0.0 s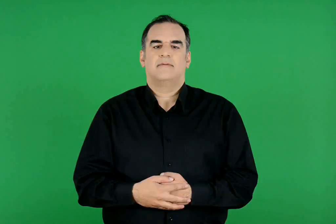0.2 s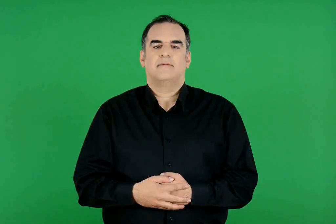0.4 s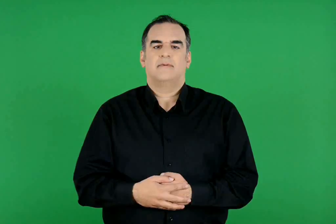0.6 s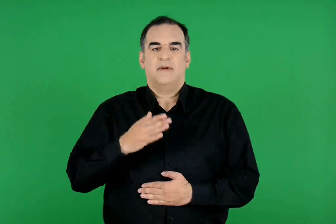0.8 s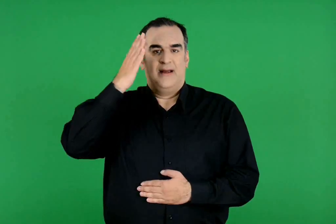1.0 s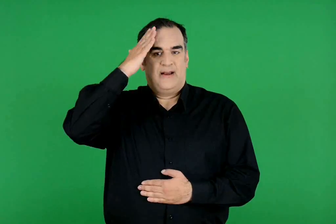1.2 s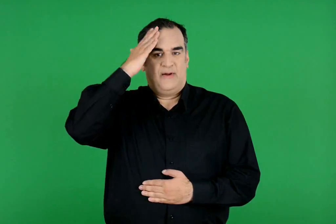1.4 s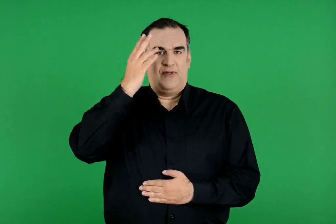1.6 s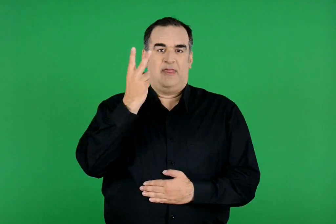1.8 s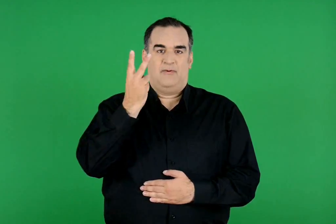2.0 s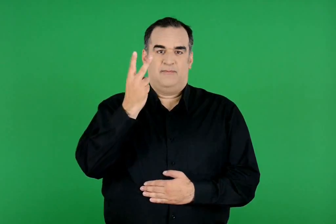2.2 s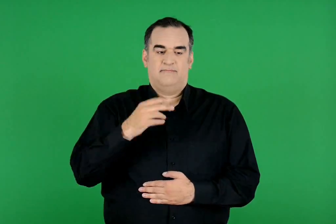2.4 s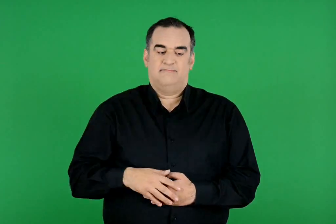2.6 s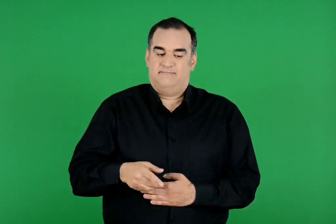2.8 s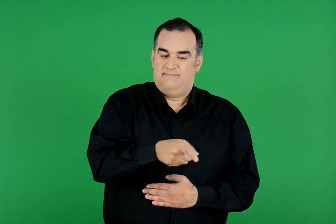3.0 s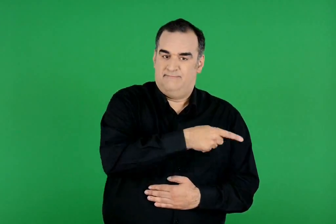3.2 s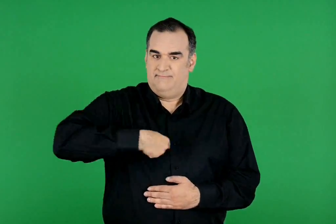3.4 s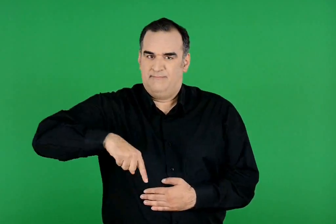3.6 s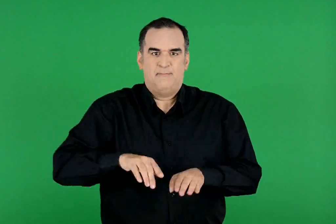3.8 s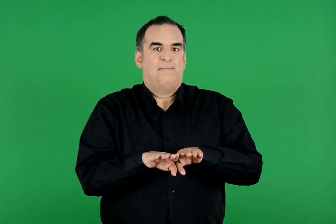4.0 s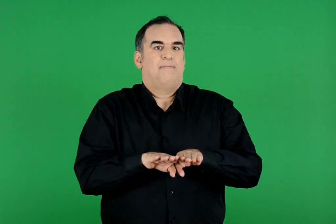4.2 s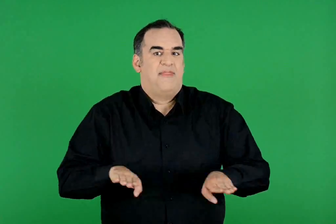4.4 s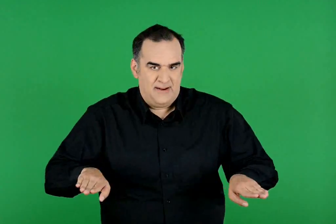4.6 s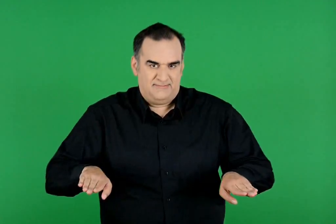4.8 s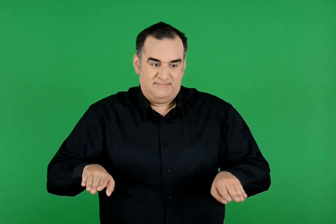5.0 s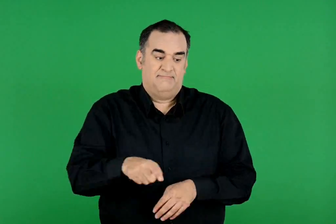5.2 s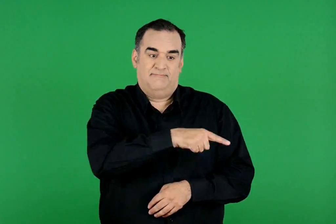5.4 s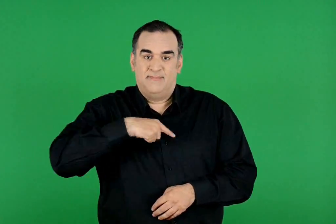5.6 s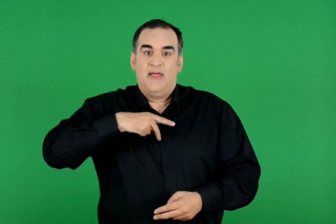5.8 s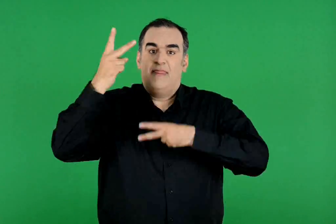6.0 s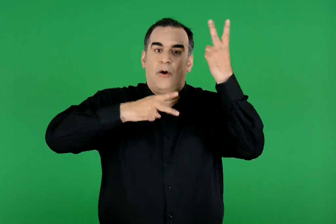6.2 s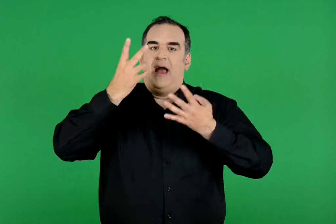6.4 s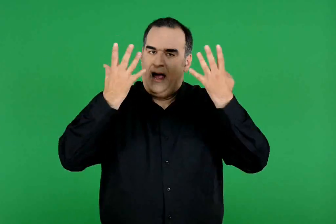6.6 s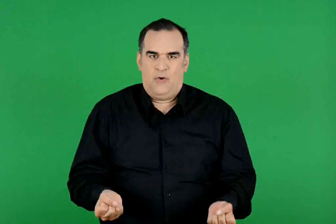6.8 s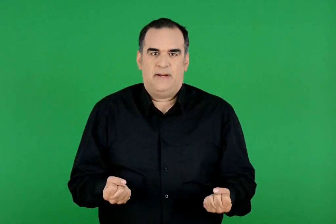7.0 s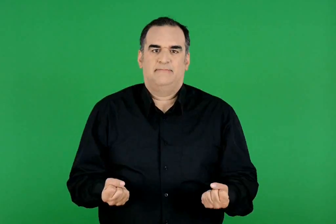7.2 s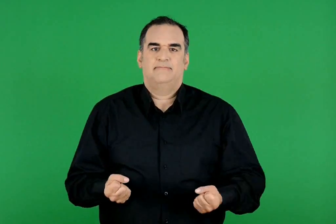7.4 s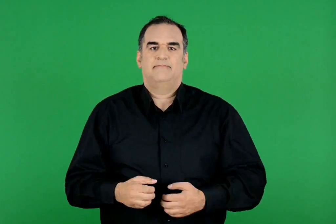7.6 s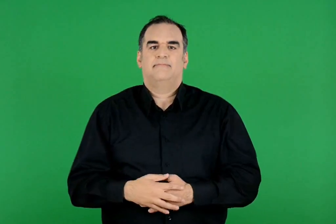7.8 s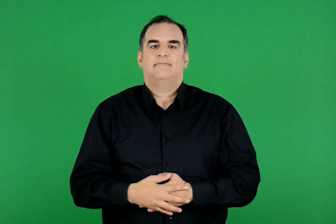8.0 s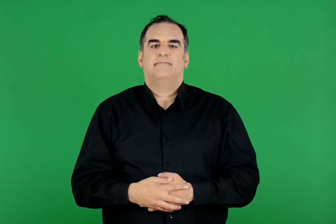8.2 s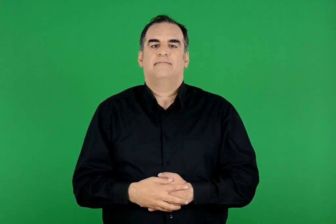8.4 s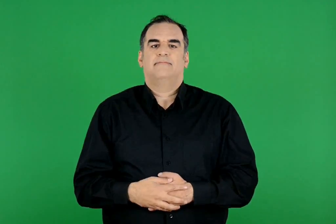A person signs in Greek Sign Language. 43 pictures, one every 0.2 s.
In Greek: κεφάλαιο 2 είμαστε παιδιά και έχουμε δικαιώματα
